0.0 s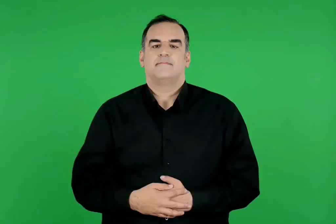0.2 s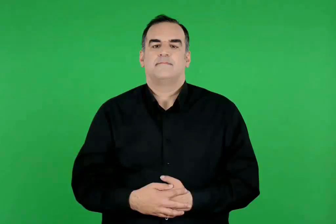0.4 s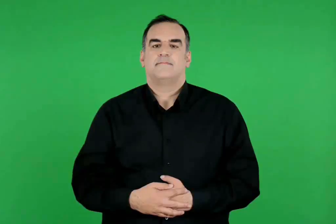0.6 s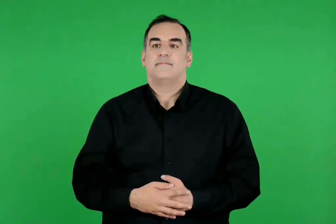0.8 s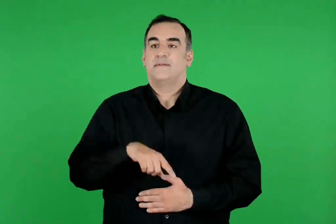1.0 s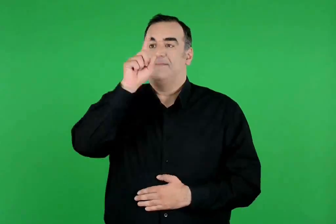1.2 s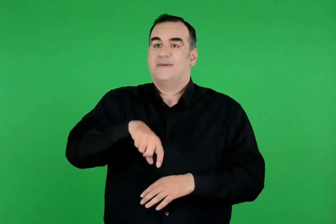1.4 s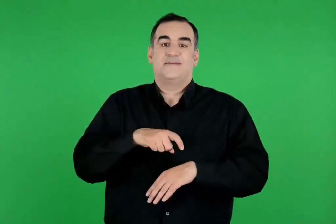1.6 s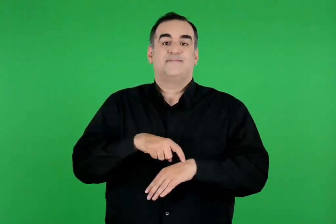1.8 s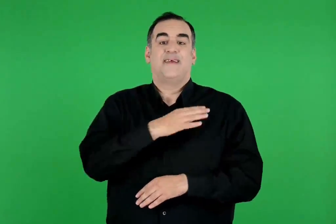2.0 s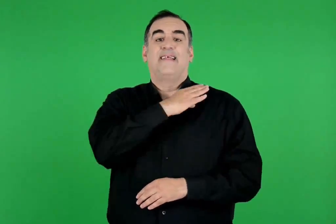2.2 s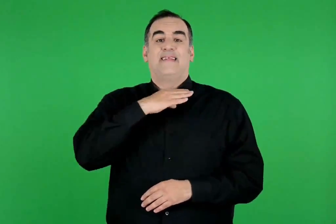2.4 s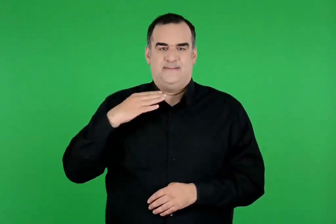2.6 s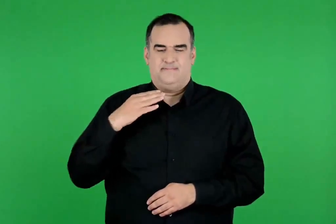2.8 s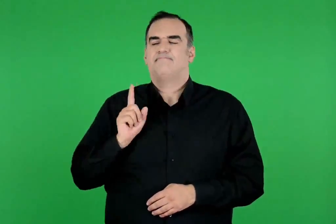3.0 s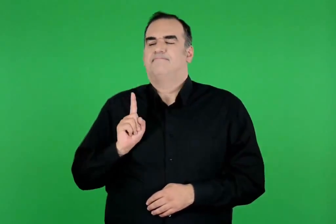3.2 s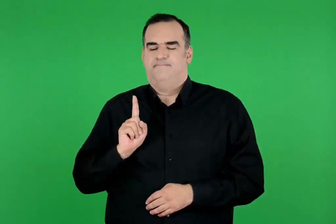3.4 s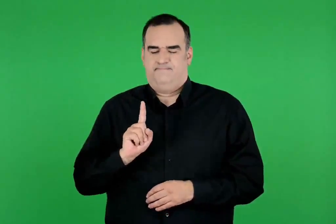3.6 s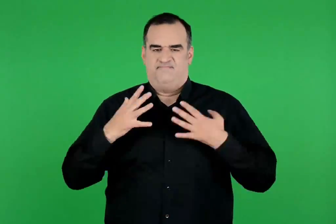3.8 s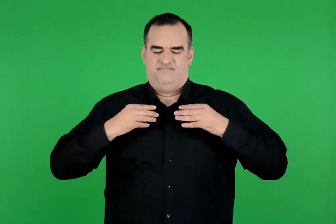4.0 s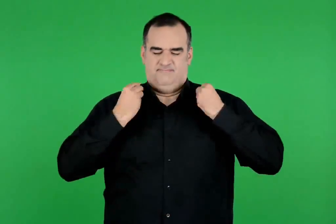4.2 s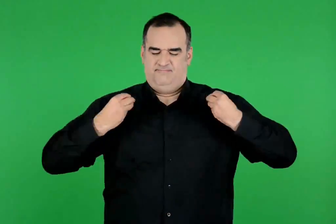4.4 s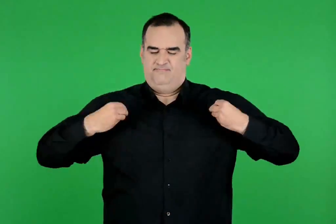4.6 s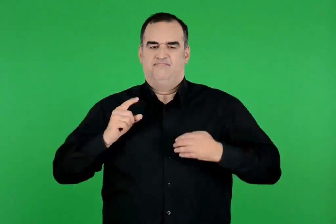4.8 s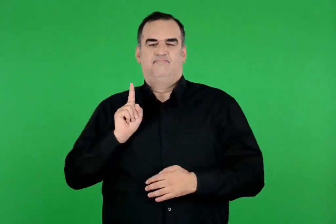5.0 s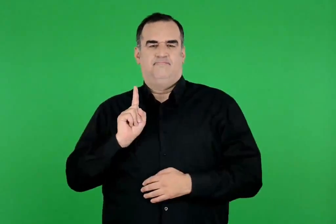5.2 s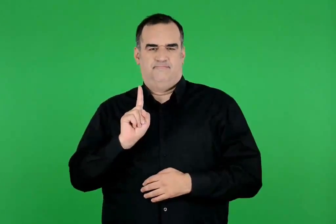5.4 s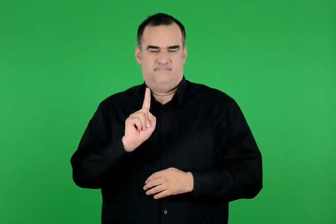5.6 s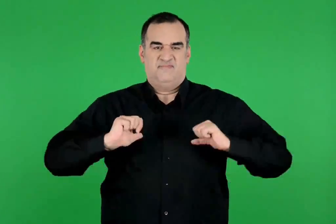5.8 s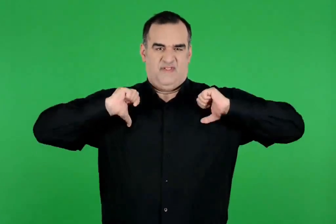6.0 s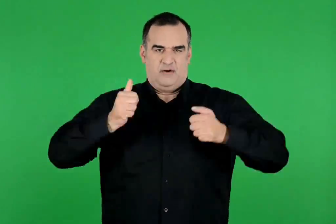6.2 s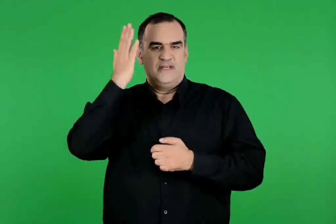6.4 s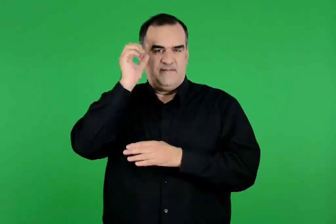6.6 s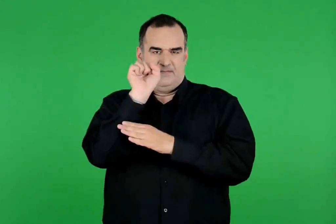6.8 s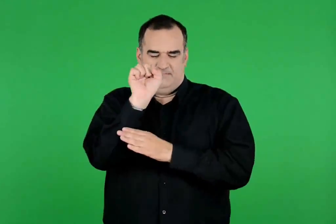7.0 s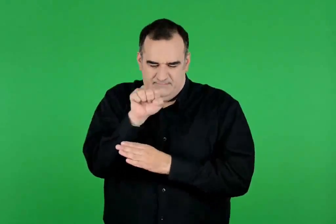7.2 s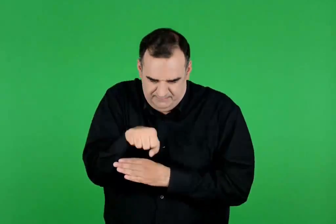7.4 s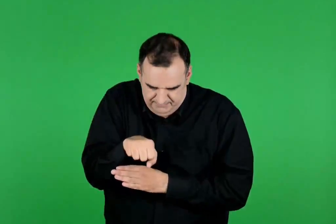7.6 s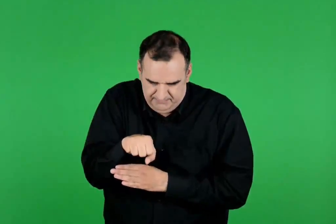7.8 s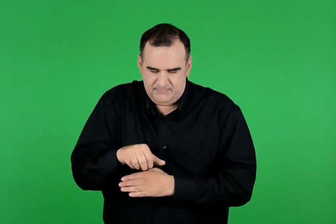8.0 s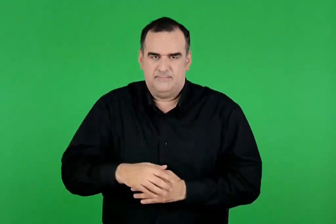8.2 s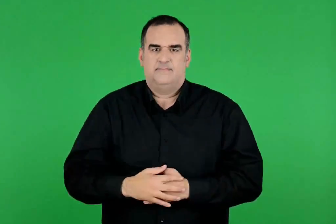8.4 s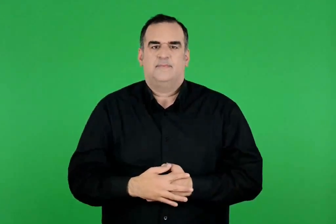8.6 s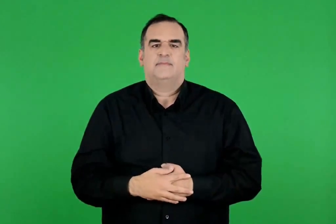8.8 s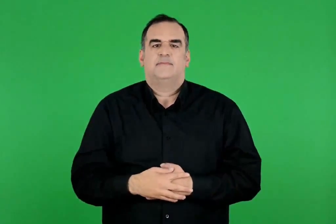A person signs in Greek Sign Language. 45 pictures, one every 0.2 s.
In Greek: τη μέρα της θυσίας πήγε στολισμένη στον βωμό και με θάρρος έσκυψε το κεφάλι
